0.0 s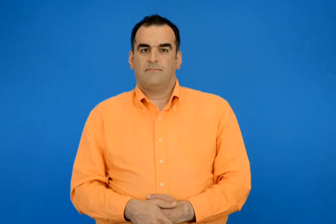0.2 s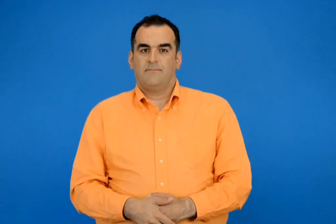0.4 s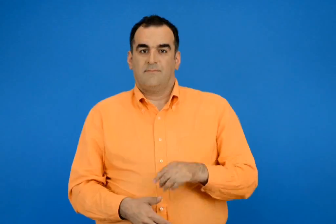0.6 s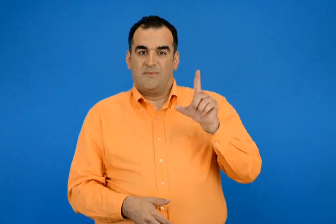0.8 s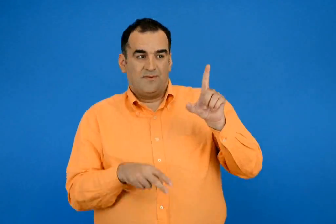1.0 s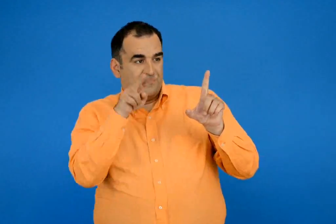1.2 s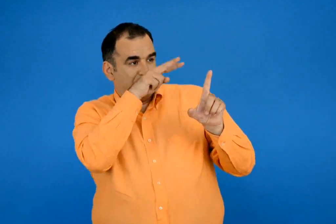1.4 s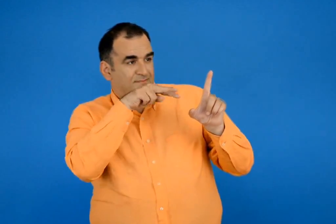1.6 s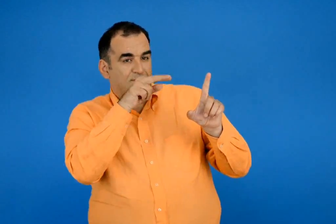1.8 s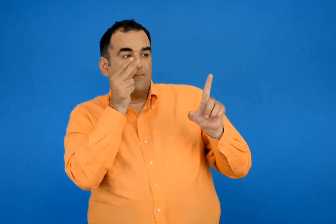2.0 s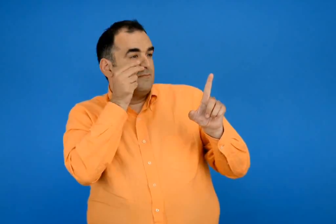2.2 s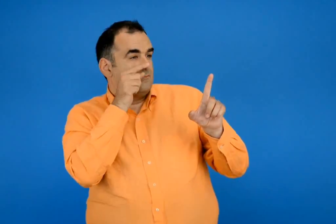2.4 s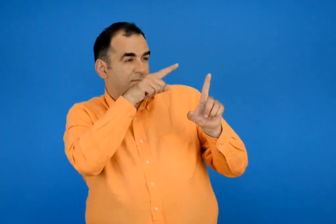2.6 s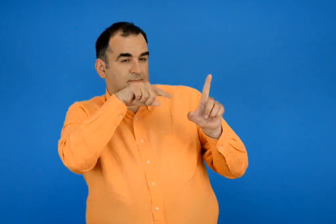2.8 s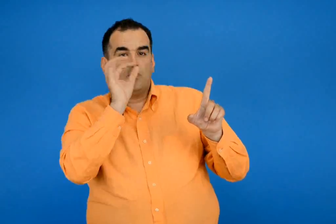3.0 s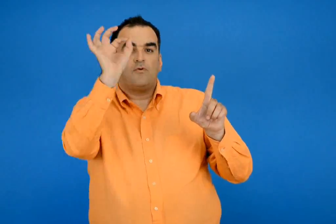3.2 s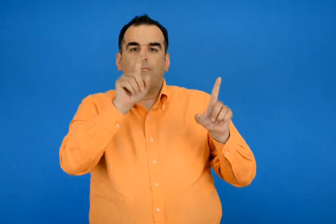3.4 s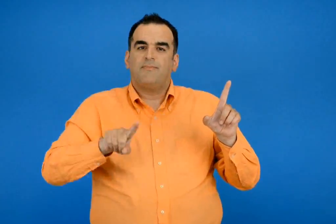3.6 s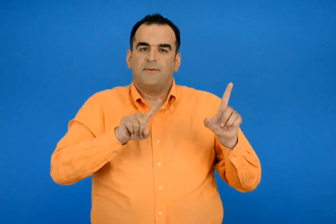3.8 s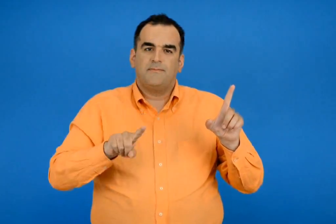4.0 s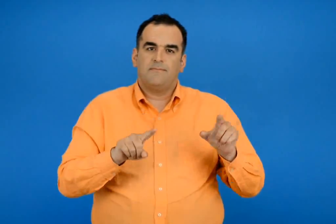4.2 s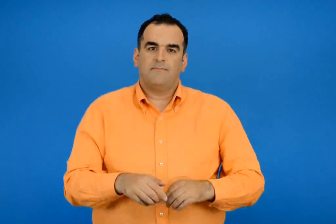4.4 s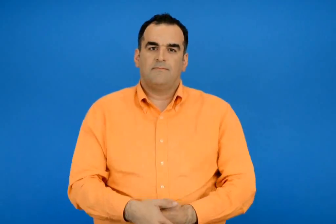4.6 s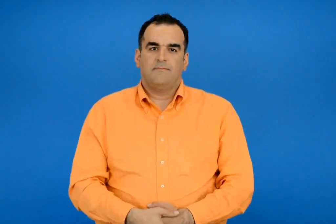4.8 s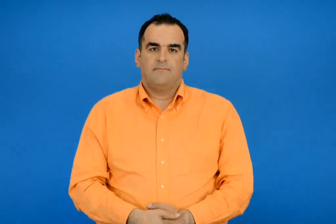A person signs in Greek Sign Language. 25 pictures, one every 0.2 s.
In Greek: σε ποιους απευθύνονται ;
